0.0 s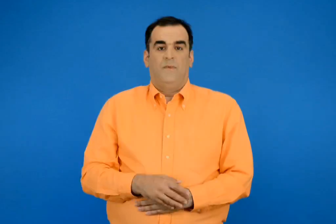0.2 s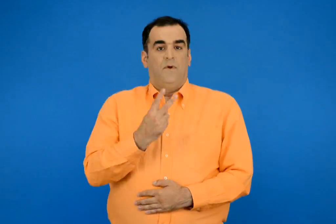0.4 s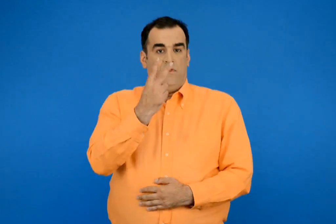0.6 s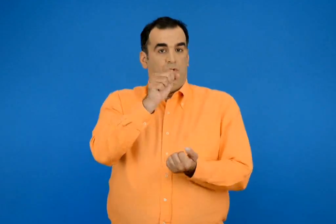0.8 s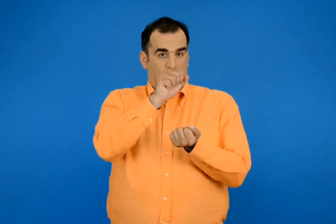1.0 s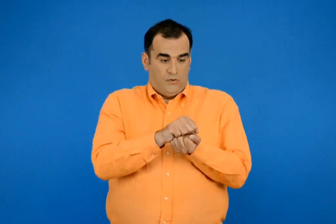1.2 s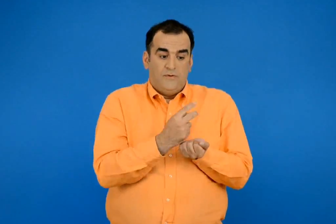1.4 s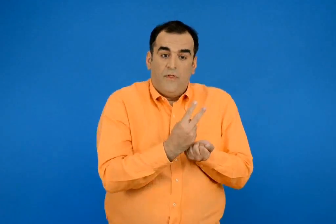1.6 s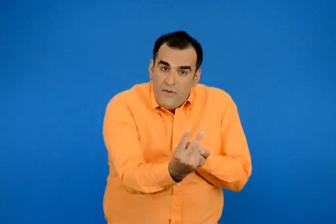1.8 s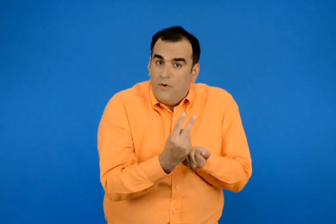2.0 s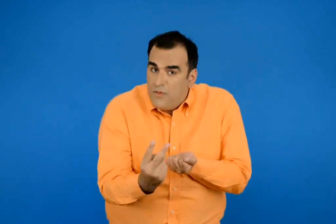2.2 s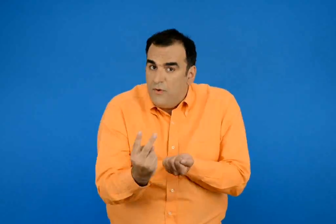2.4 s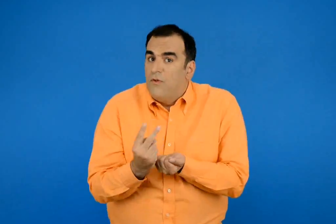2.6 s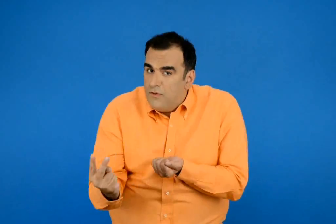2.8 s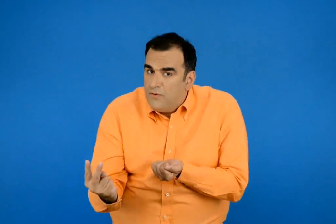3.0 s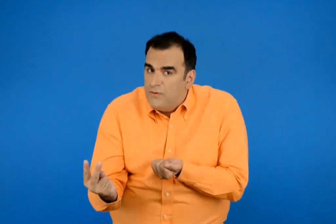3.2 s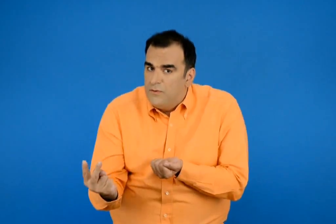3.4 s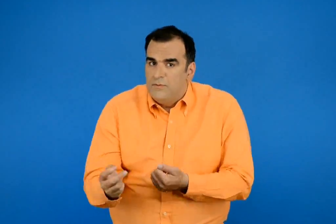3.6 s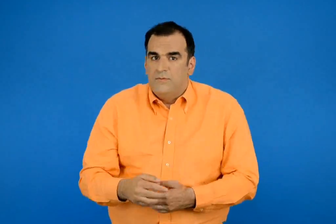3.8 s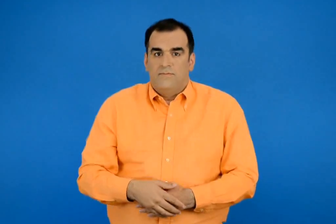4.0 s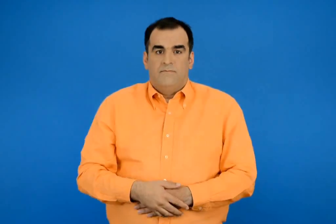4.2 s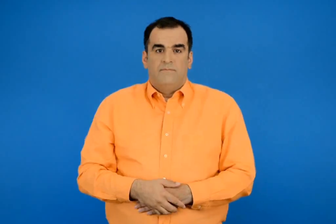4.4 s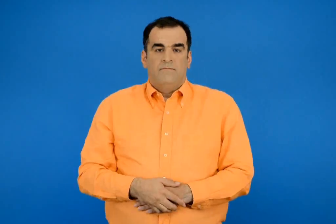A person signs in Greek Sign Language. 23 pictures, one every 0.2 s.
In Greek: δύο τοστ για τον καθένα ;
